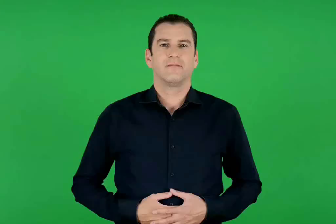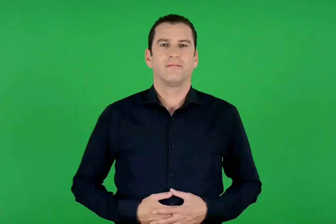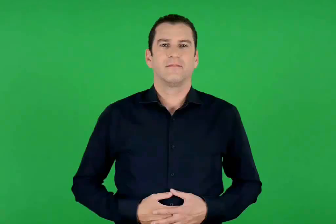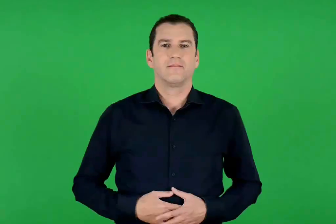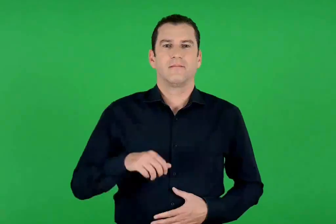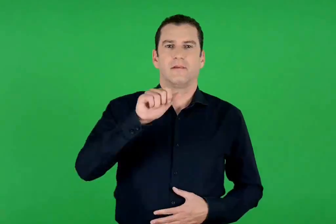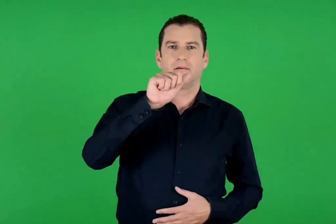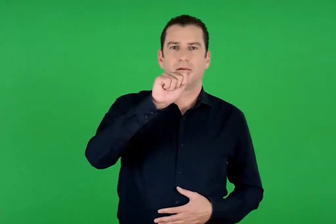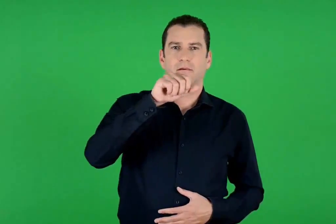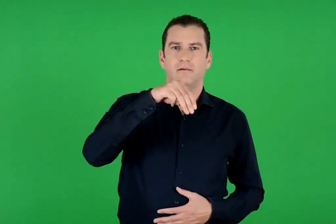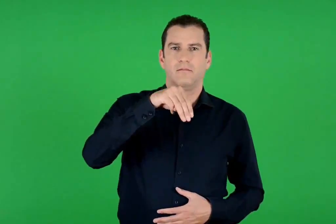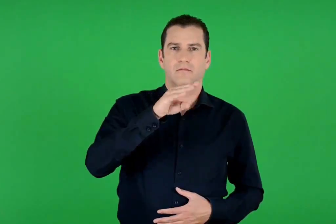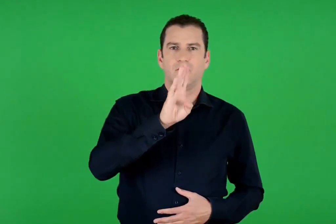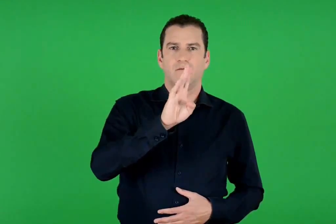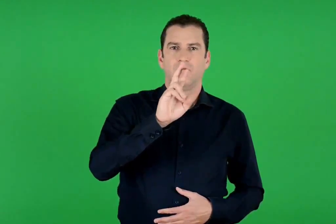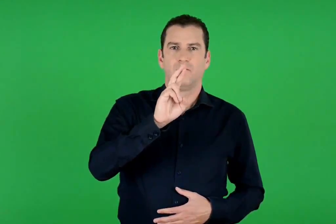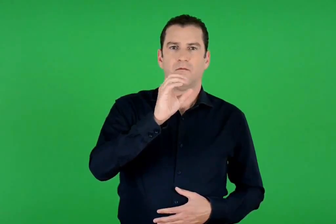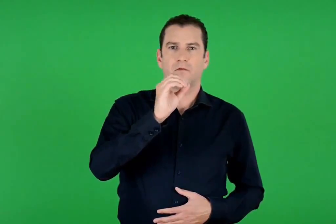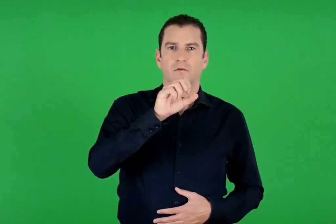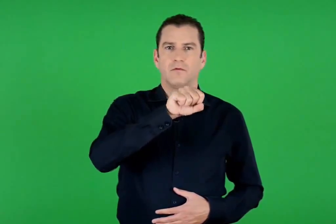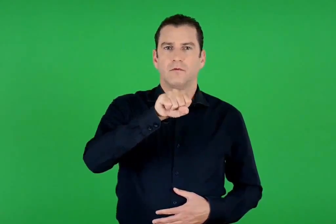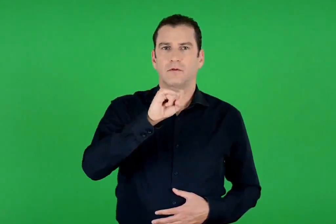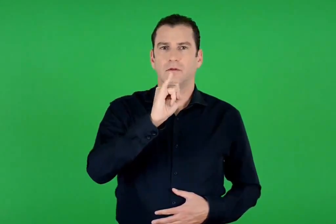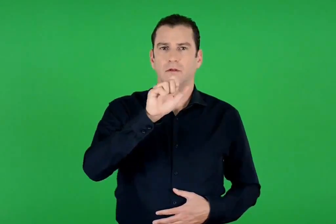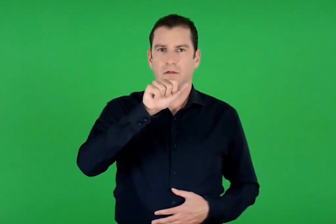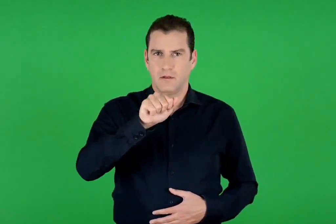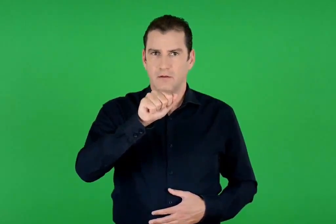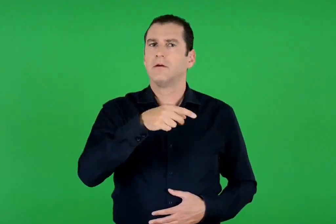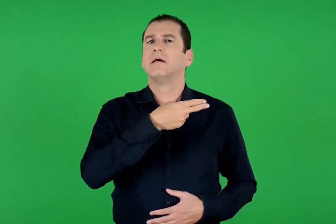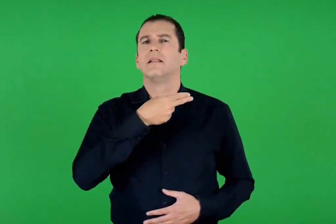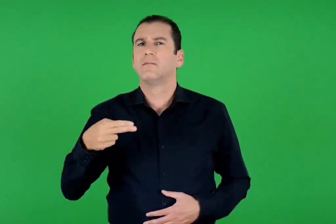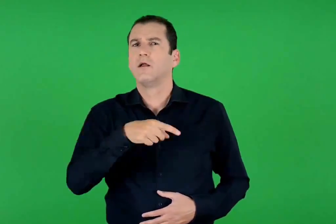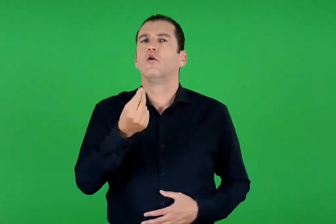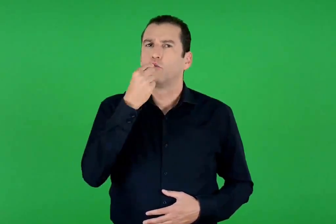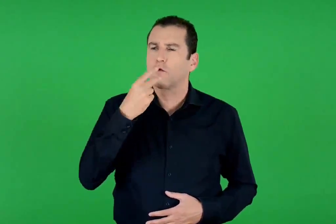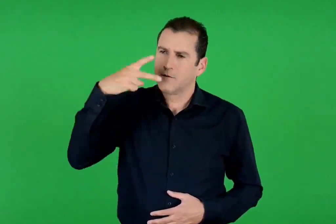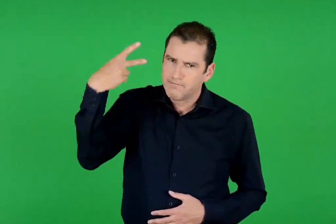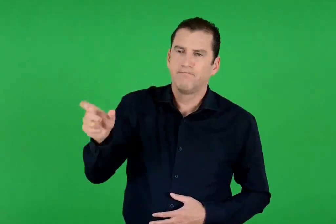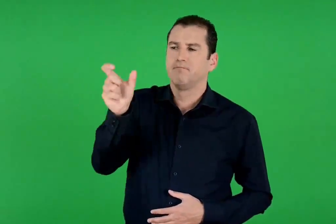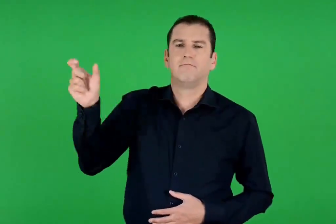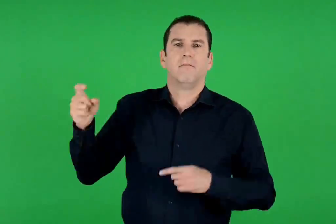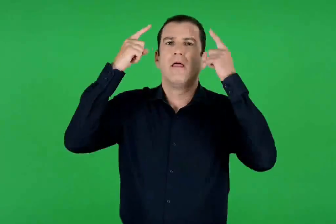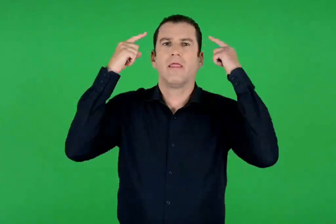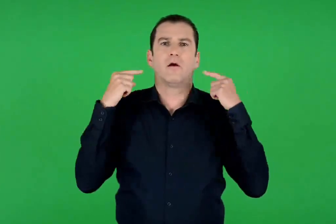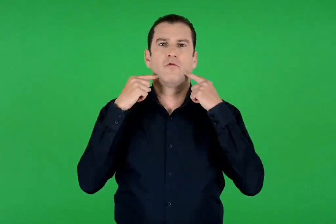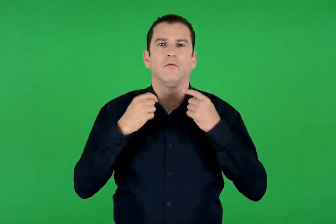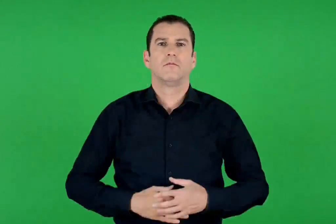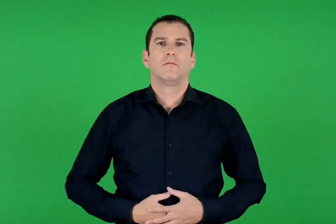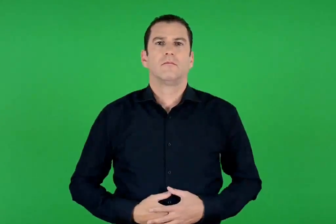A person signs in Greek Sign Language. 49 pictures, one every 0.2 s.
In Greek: αμβροσία η τροφή των θεών
